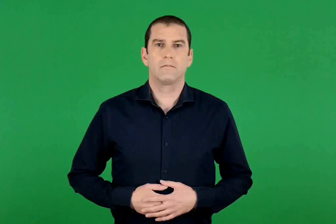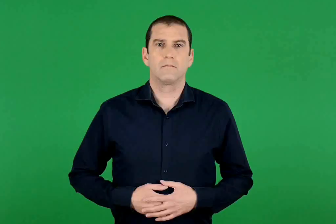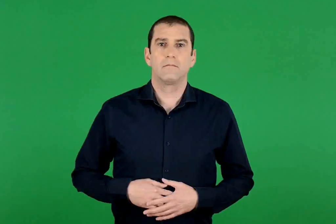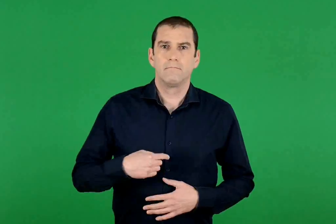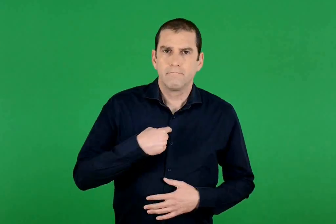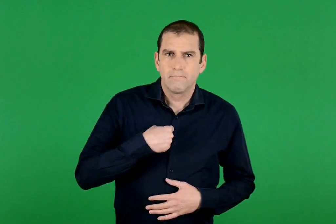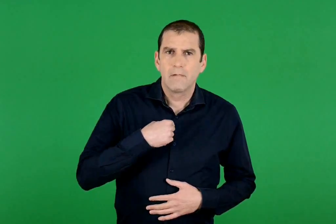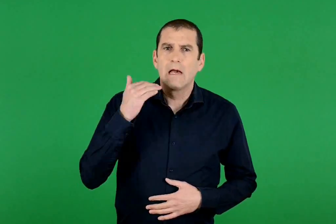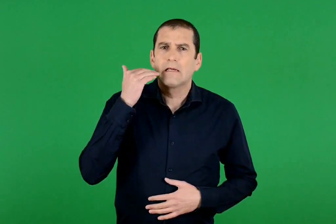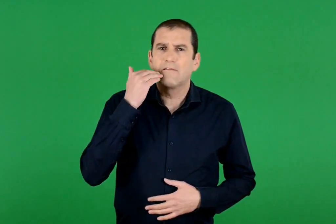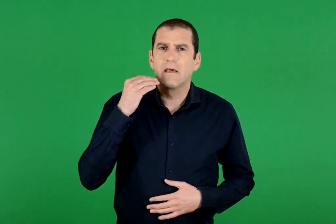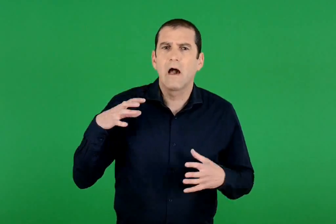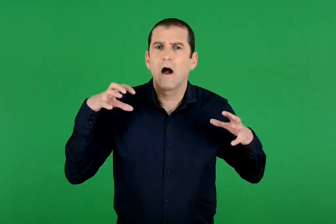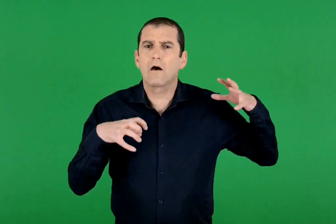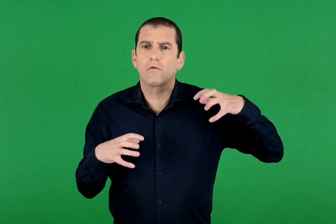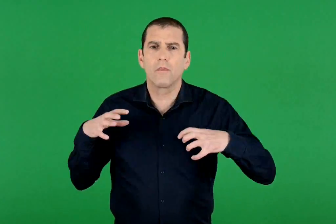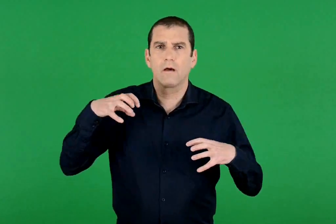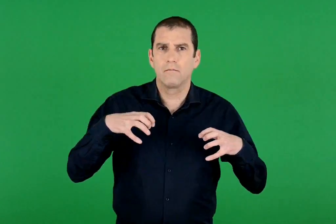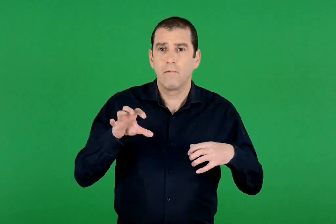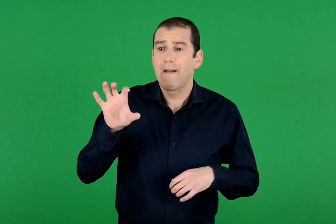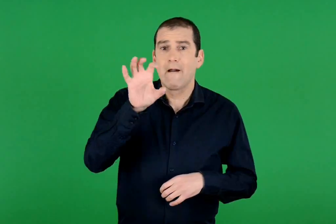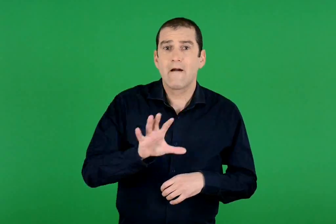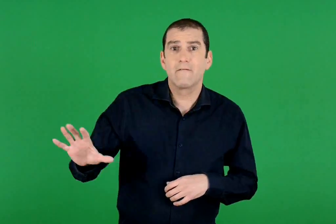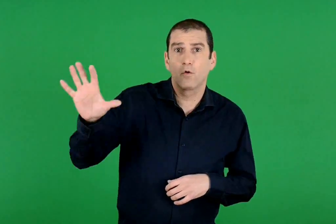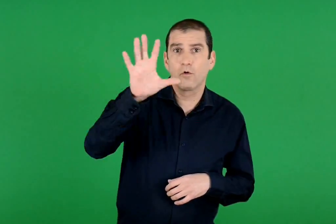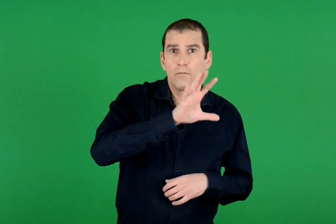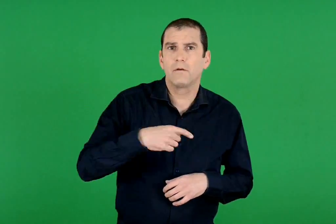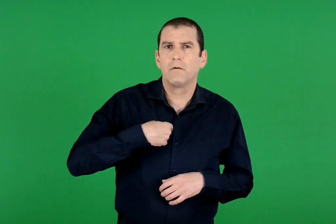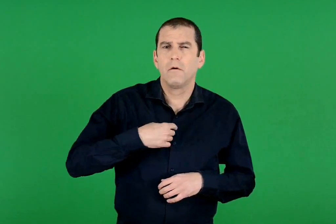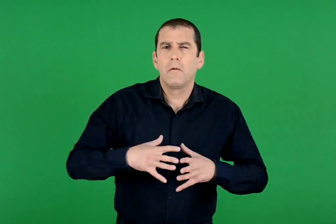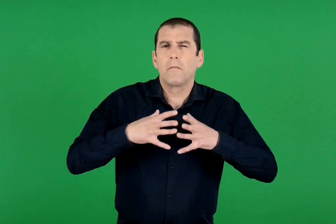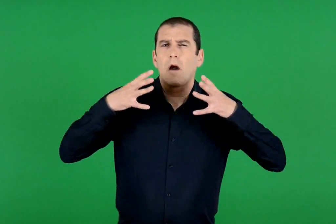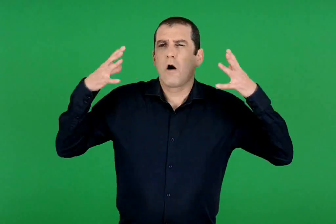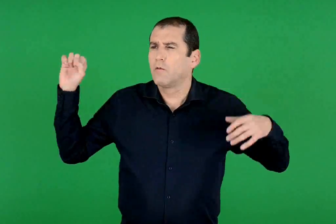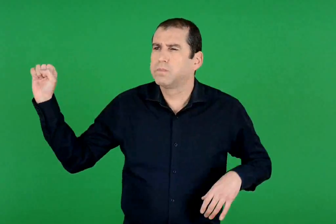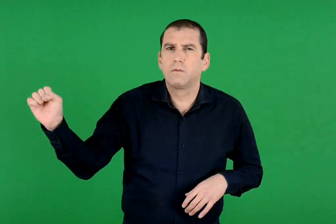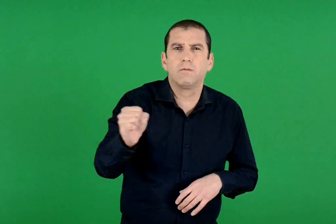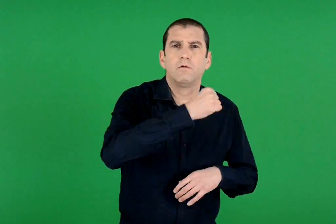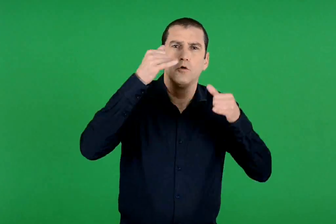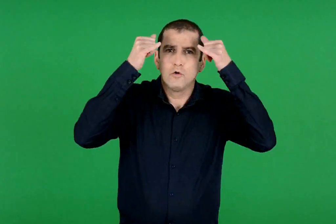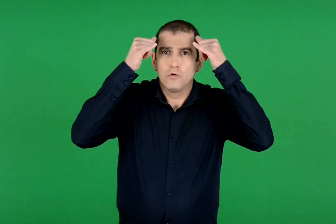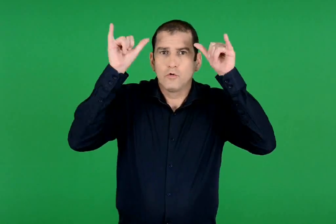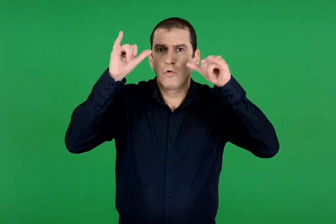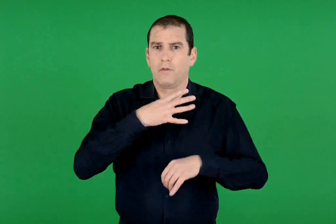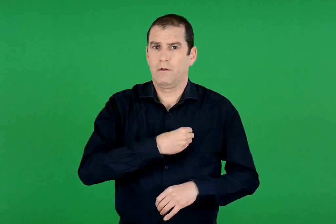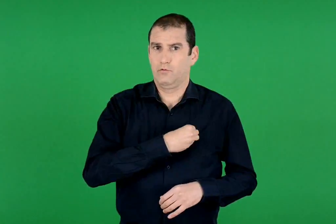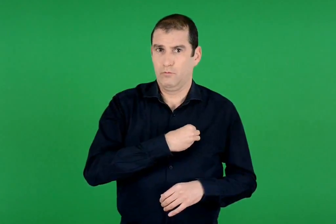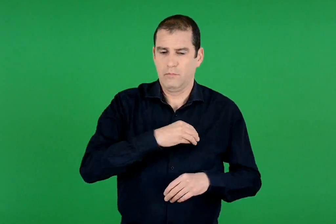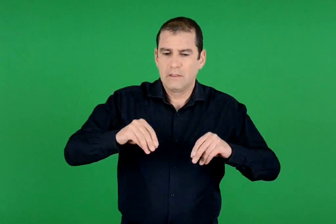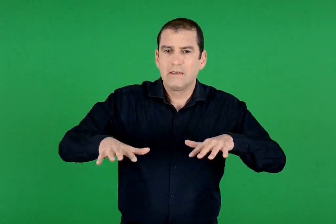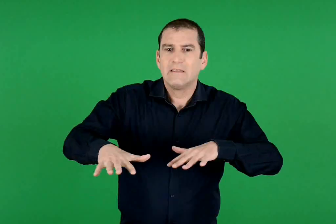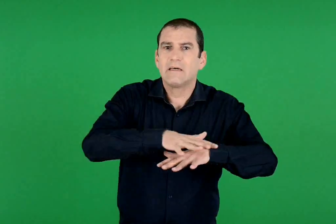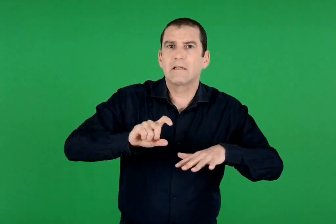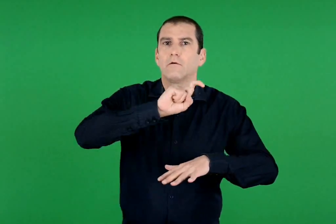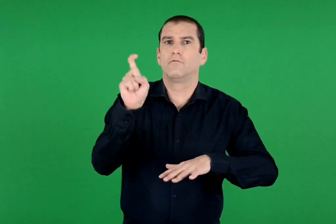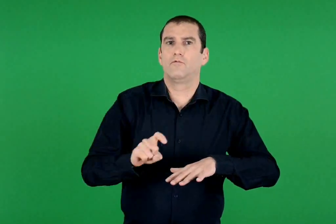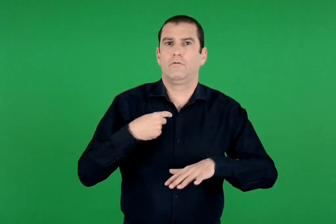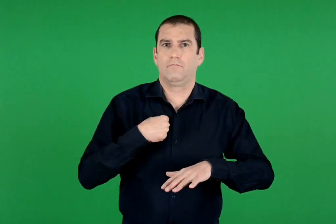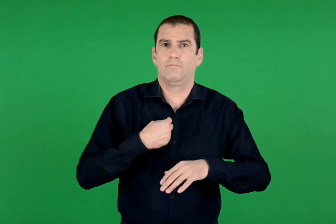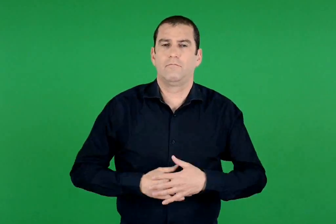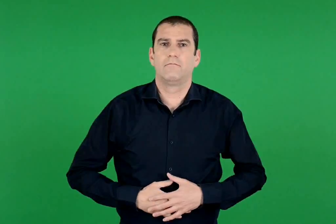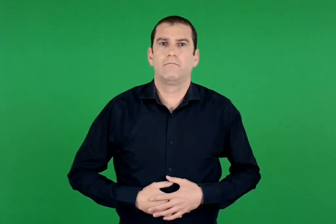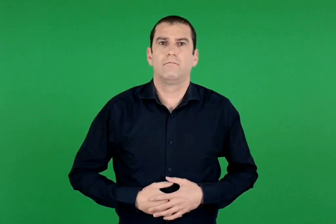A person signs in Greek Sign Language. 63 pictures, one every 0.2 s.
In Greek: είμαι η καφέ αρκούδα. είμαι το μεγαλύτερο θηλαστικό της ευρώπης που ζει στη στεριά
